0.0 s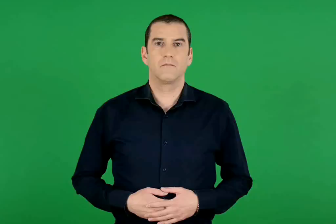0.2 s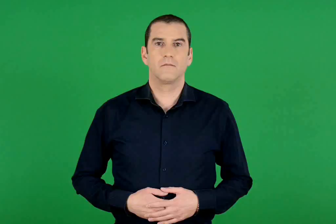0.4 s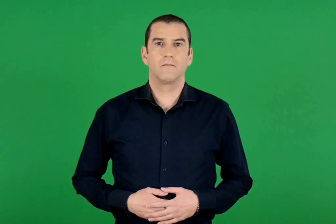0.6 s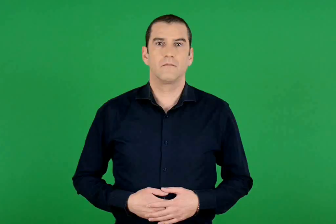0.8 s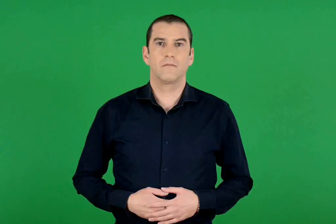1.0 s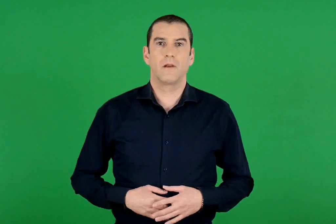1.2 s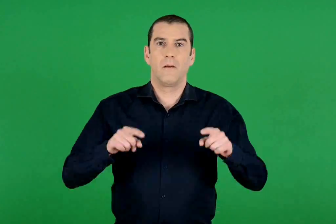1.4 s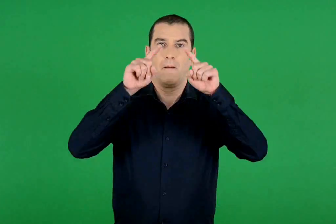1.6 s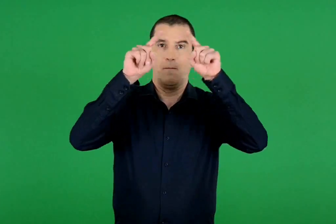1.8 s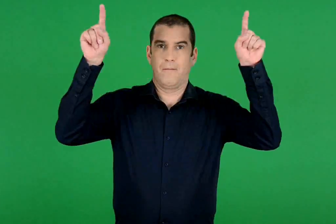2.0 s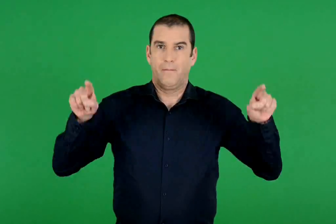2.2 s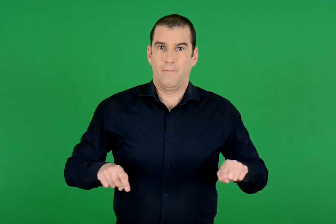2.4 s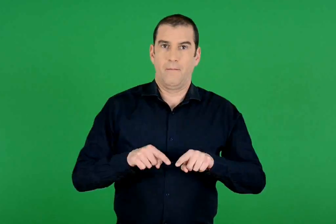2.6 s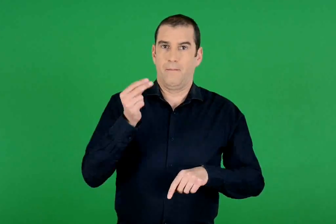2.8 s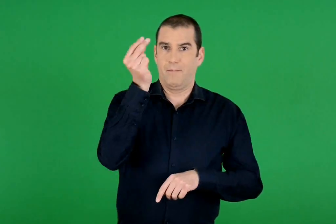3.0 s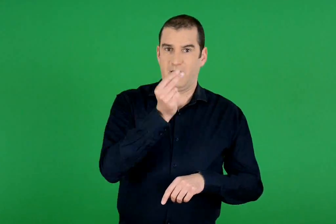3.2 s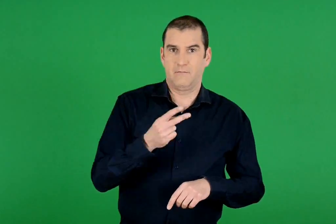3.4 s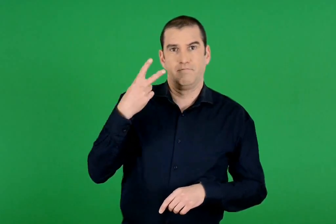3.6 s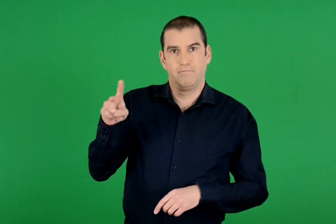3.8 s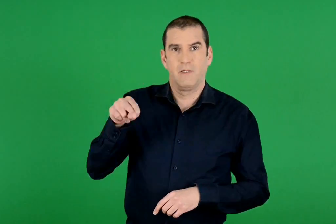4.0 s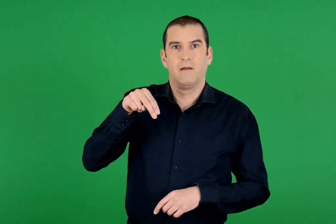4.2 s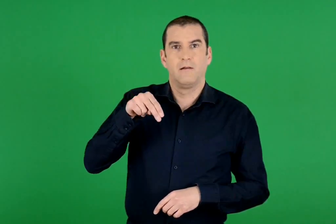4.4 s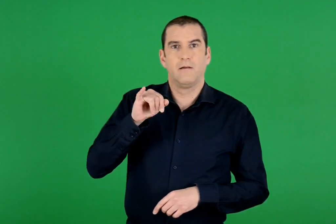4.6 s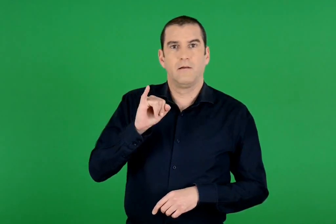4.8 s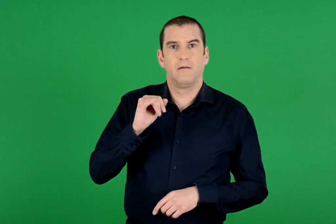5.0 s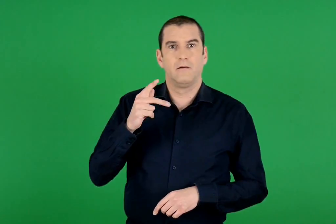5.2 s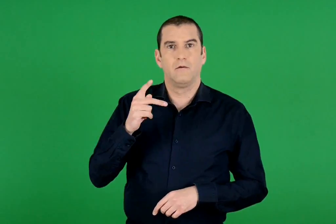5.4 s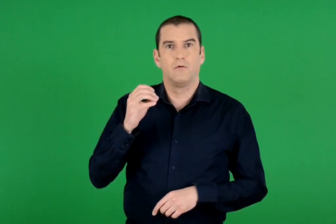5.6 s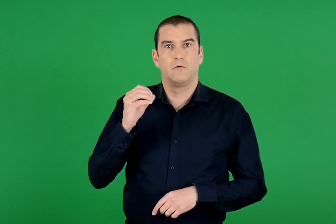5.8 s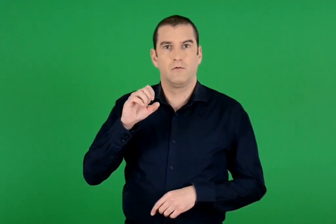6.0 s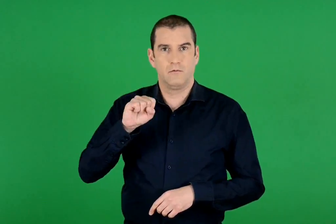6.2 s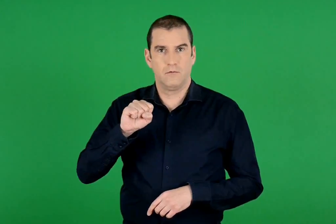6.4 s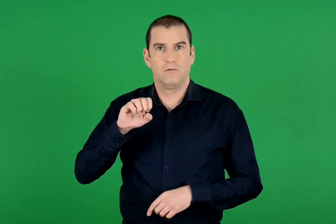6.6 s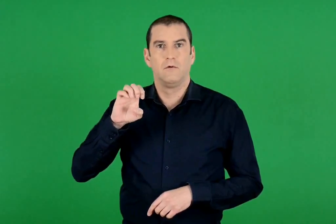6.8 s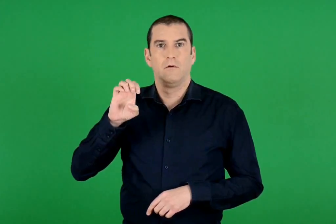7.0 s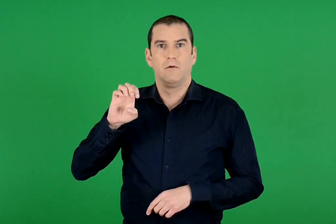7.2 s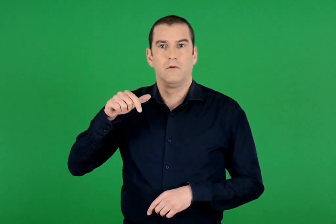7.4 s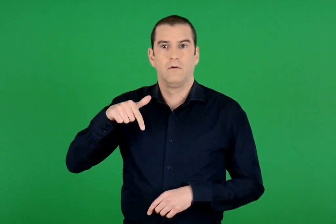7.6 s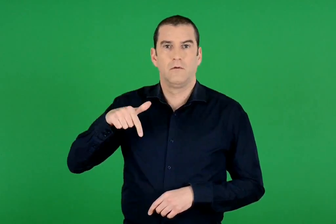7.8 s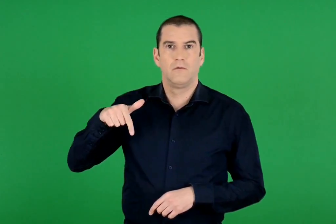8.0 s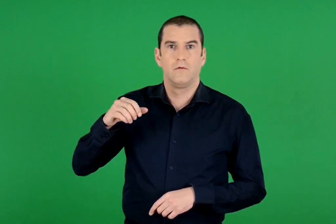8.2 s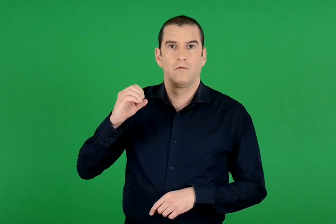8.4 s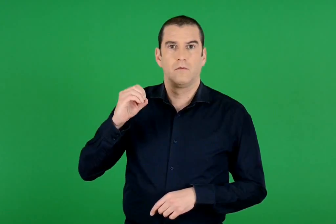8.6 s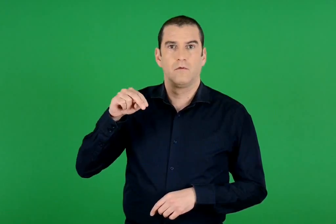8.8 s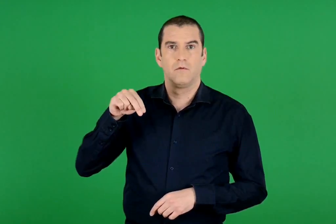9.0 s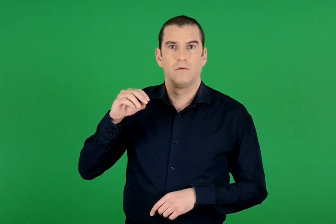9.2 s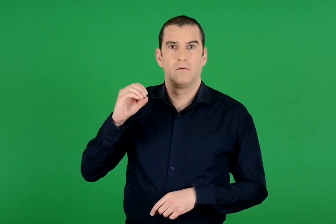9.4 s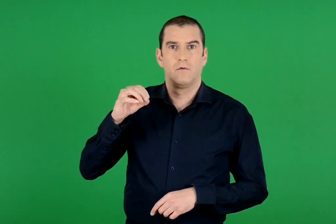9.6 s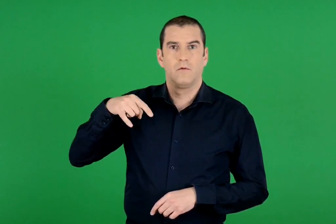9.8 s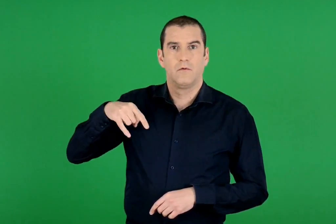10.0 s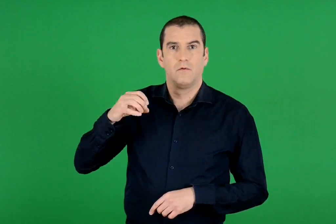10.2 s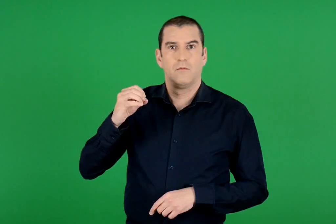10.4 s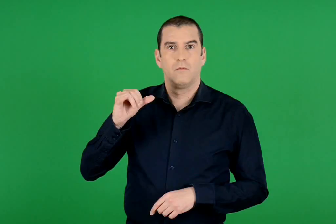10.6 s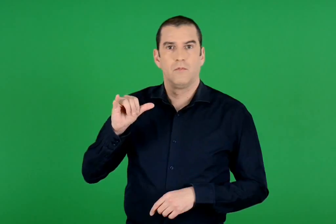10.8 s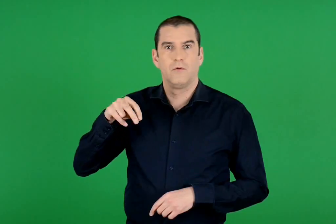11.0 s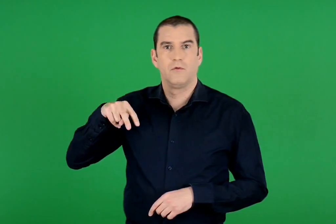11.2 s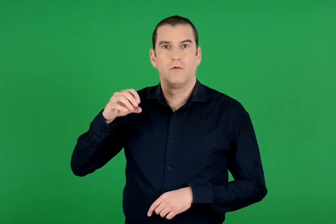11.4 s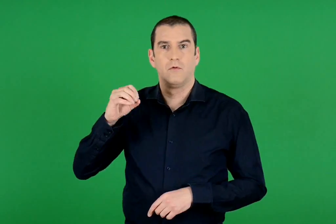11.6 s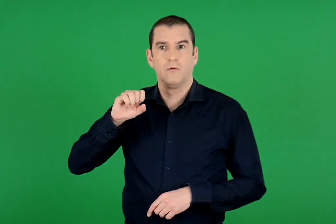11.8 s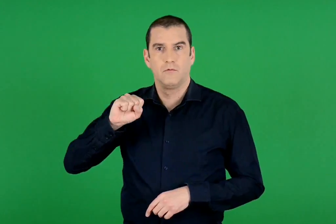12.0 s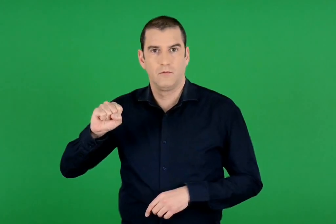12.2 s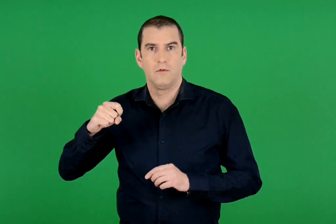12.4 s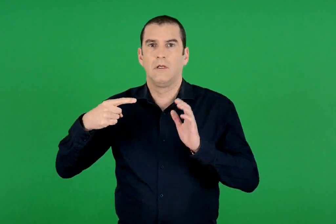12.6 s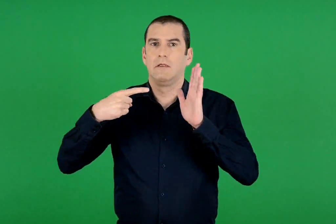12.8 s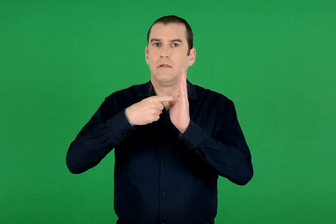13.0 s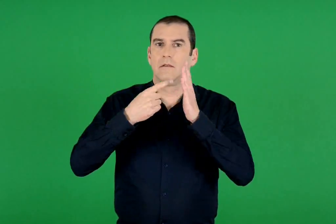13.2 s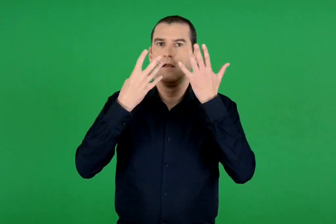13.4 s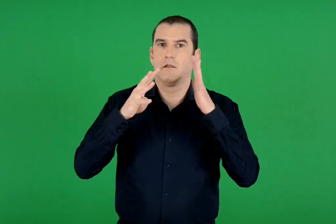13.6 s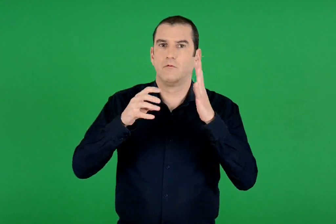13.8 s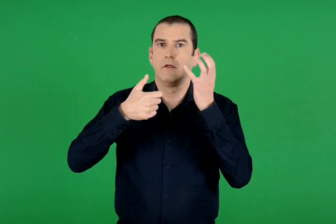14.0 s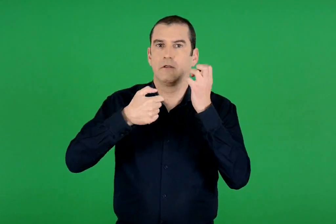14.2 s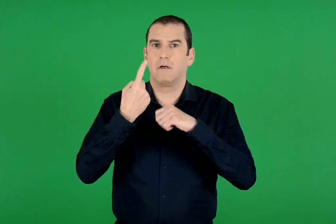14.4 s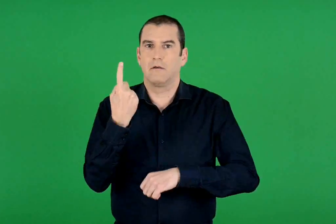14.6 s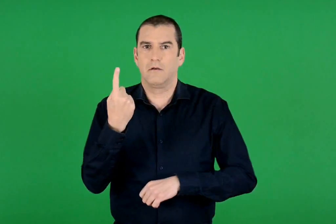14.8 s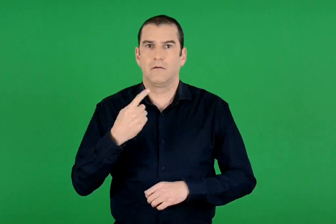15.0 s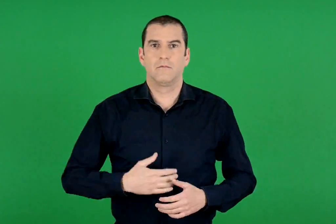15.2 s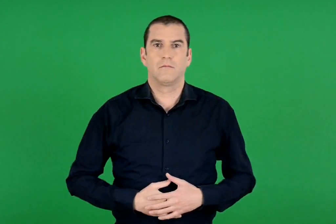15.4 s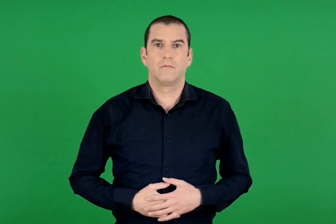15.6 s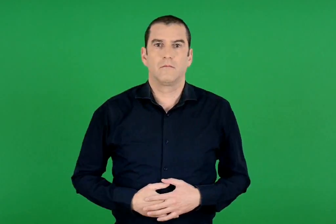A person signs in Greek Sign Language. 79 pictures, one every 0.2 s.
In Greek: πίνακας ν. εγγονόπουλου 1961
